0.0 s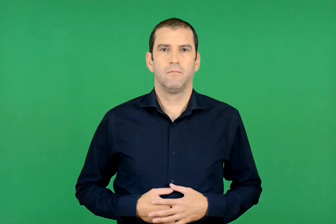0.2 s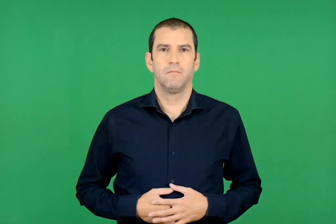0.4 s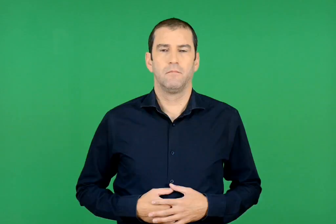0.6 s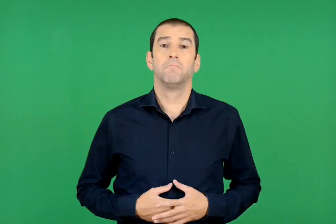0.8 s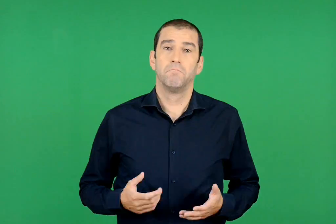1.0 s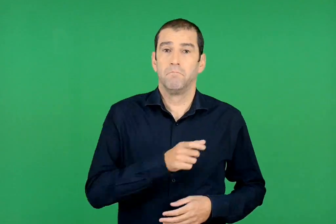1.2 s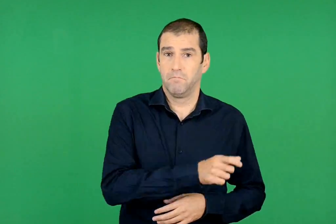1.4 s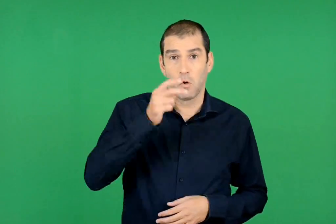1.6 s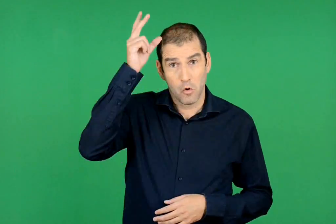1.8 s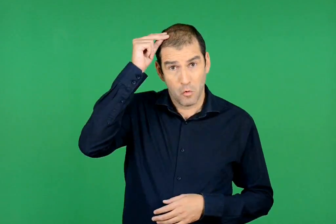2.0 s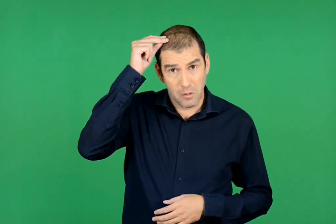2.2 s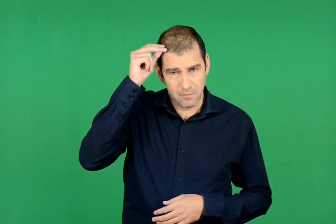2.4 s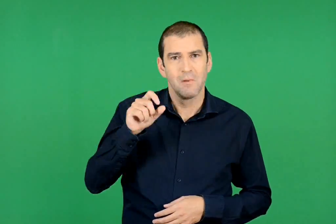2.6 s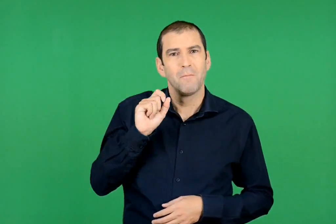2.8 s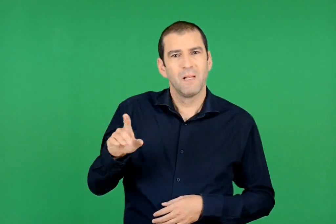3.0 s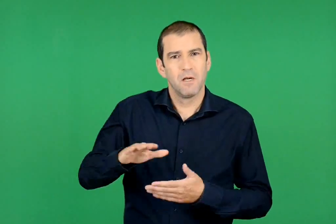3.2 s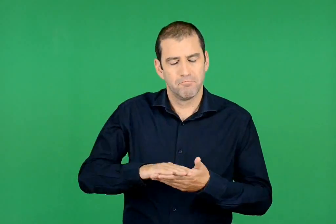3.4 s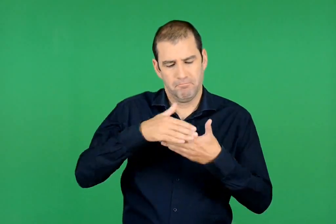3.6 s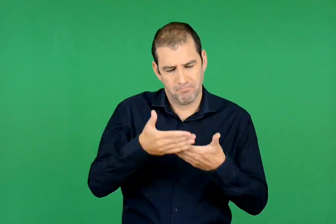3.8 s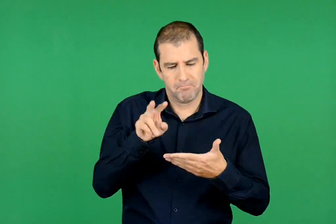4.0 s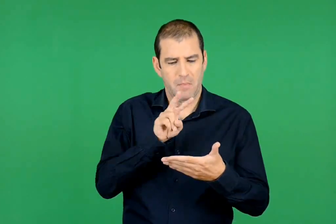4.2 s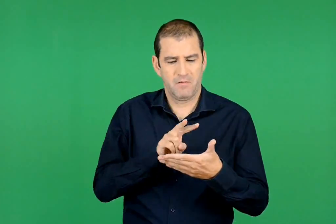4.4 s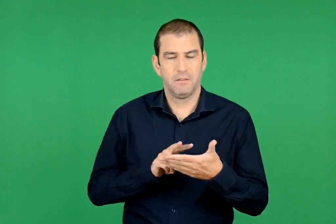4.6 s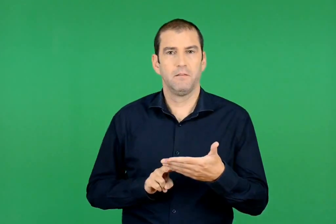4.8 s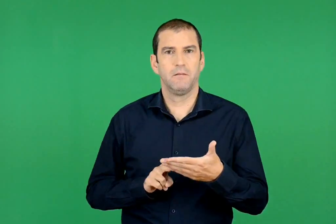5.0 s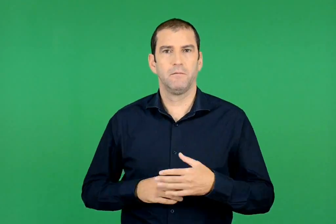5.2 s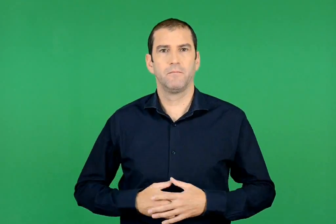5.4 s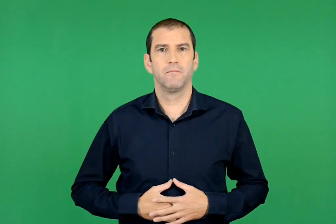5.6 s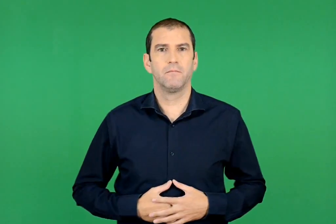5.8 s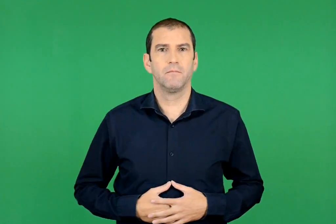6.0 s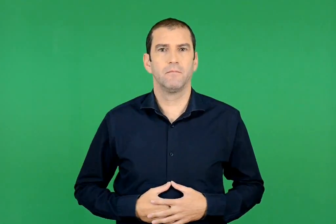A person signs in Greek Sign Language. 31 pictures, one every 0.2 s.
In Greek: η λουκία πήρε το μήνυμα και το διάβασε
